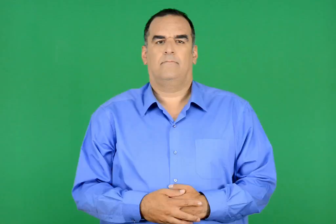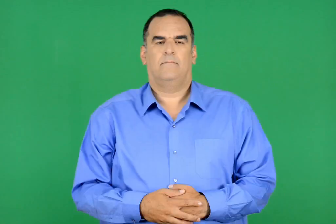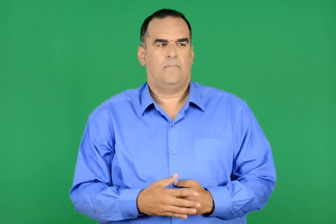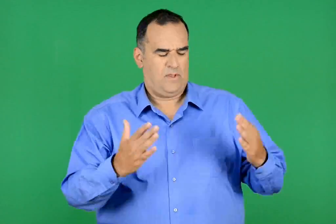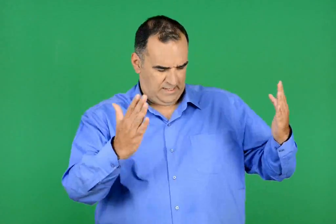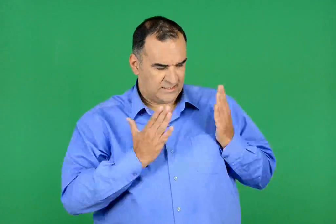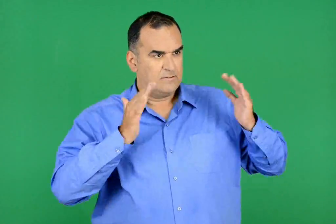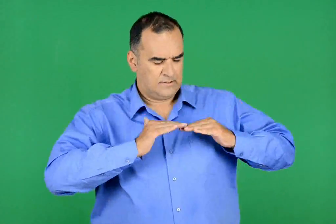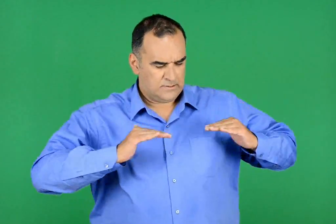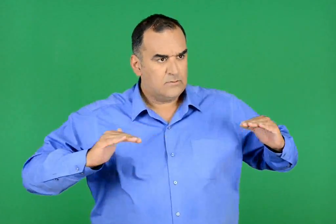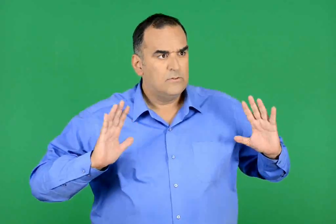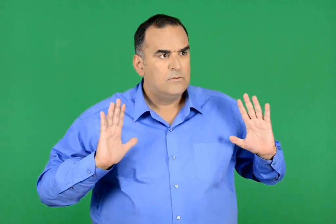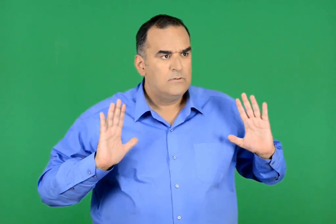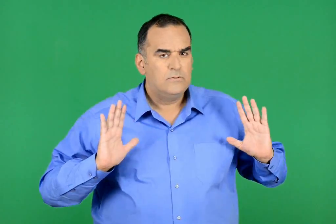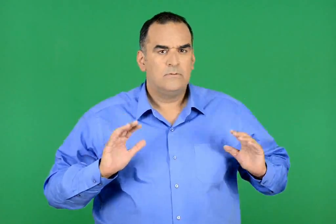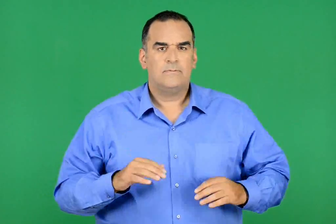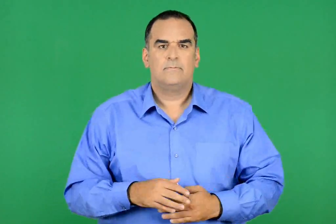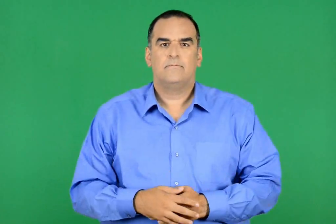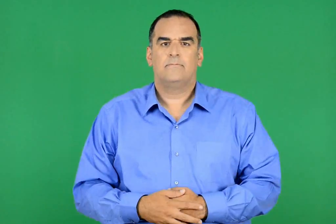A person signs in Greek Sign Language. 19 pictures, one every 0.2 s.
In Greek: άσε με ήσυχο , λοιπόν
